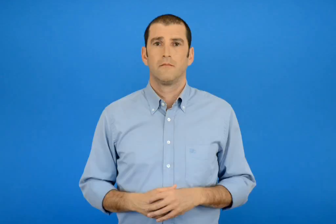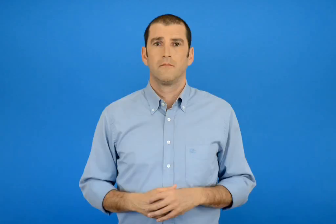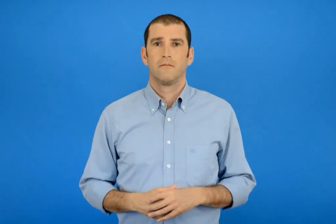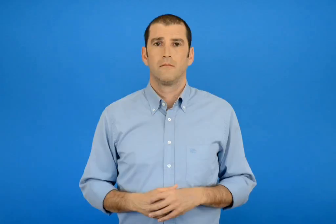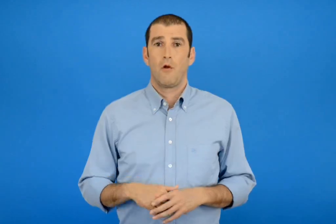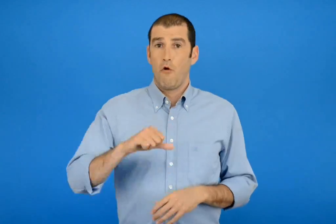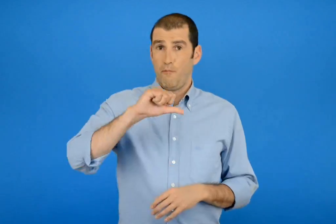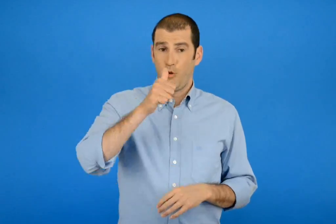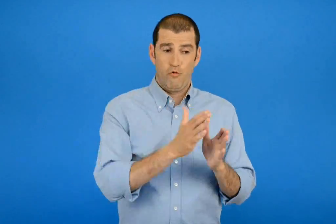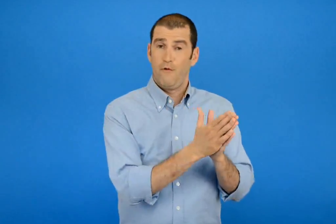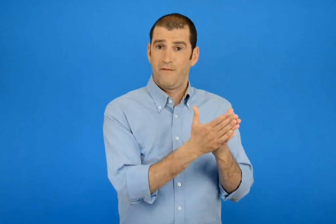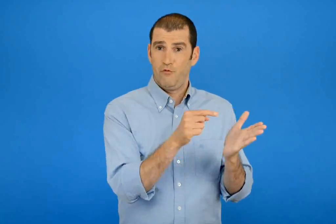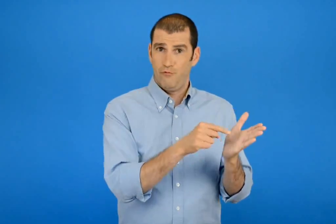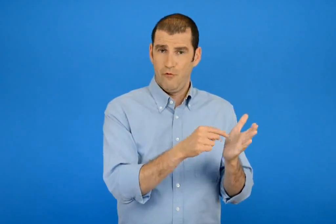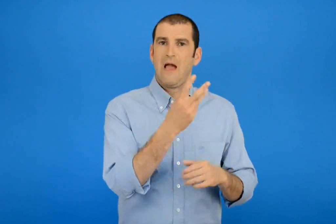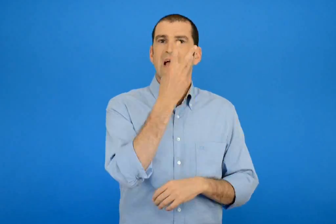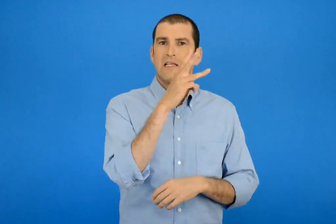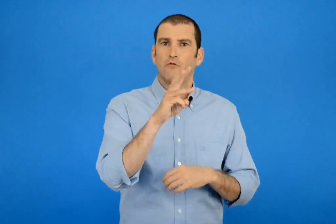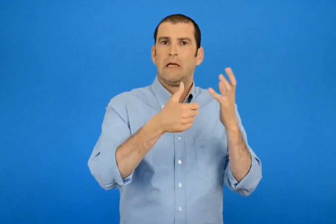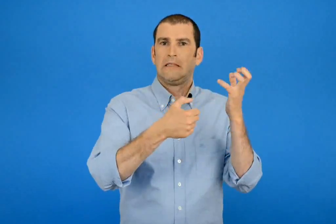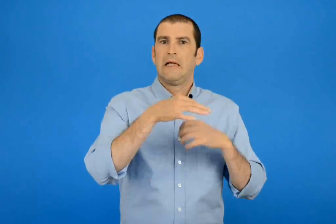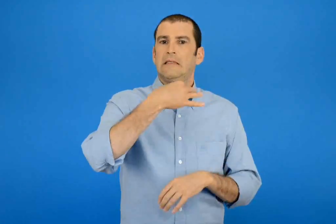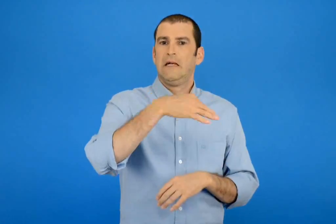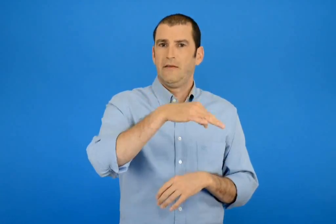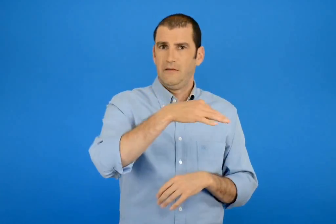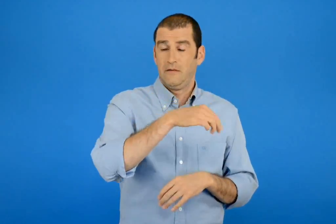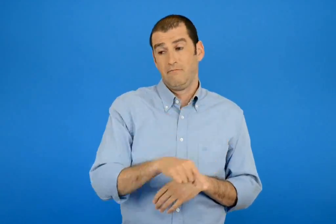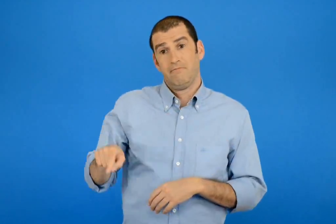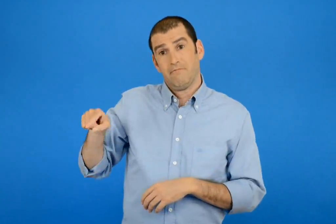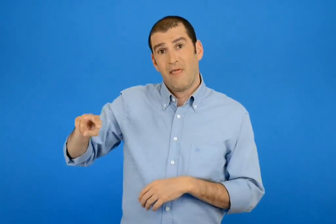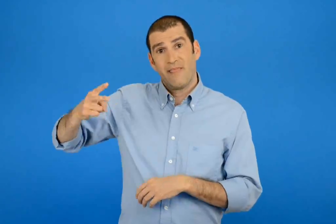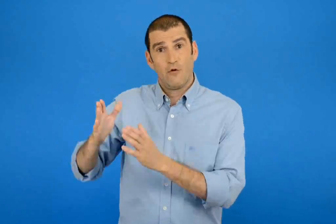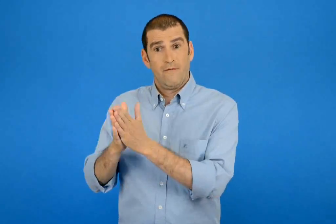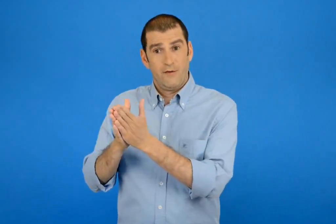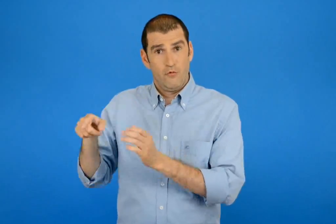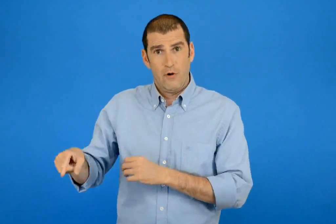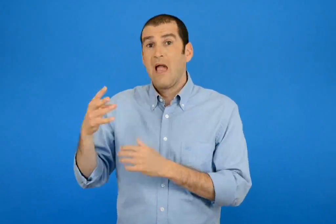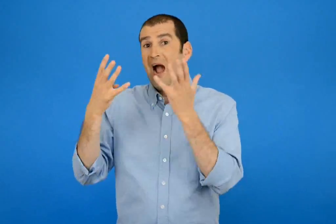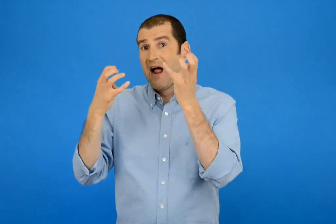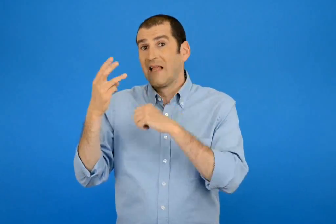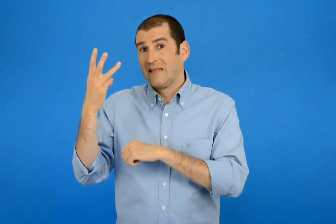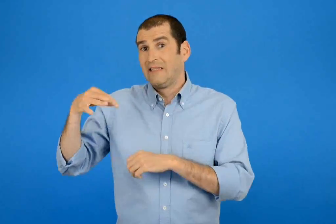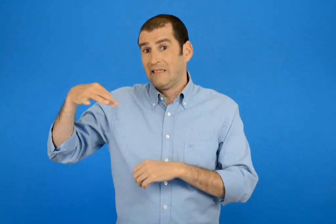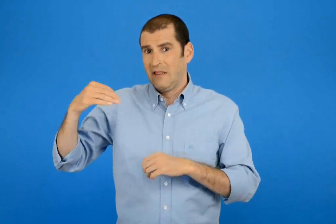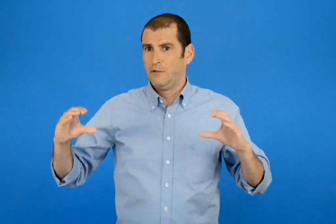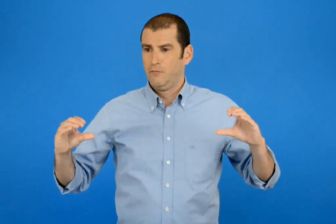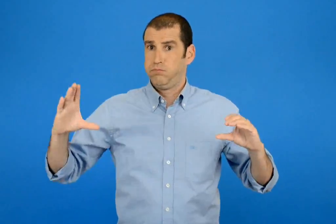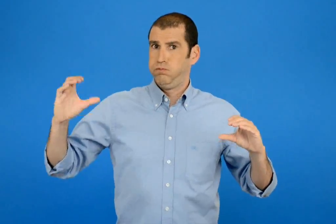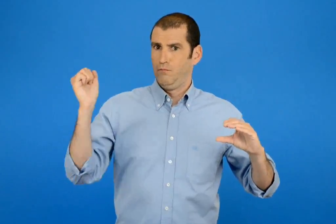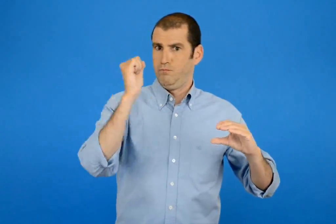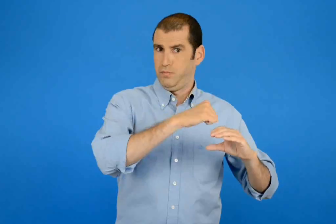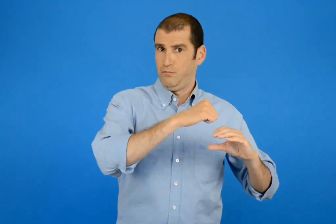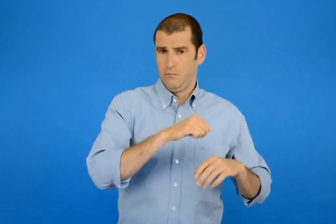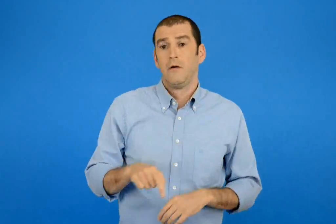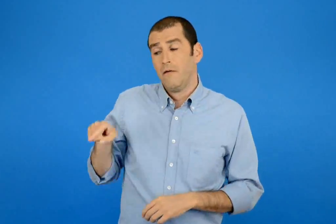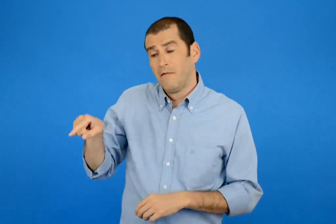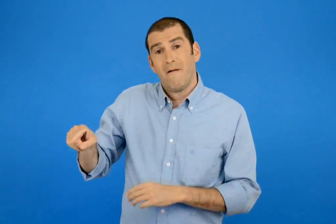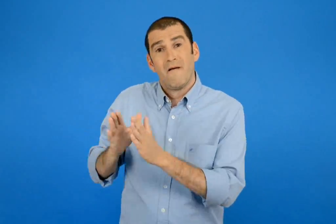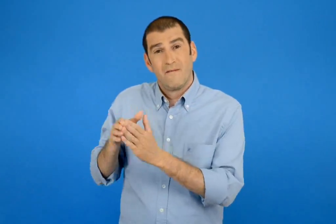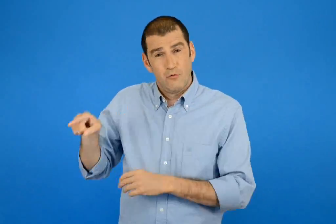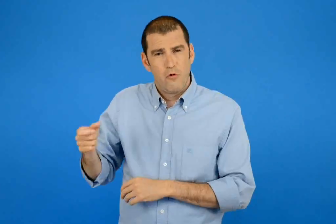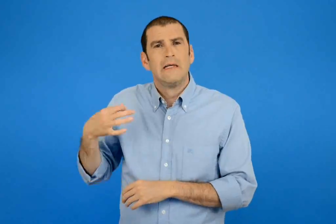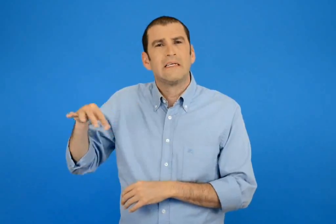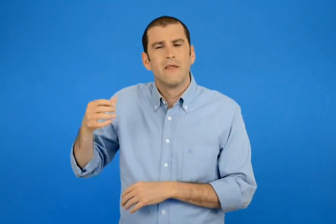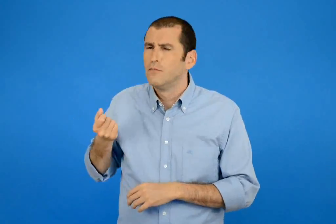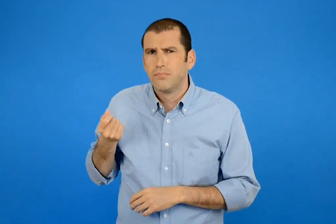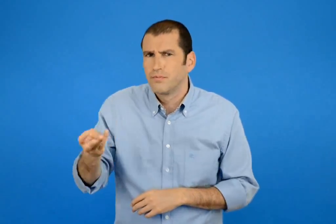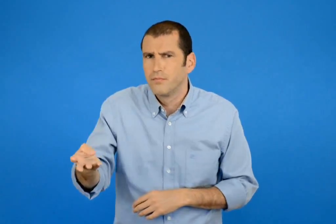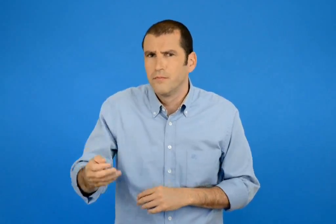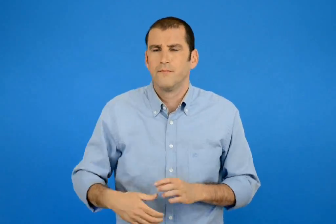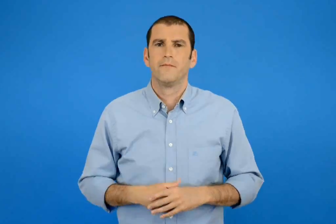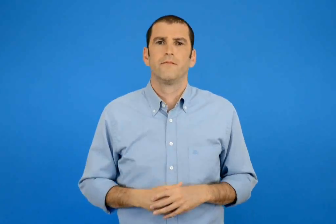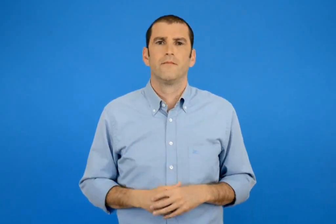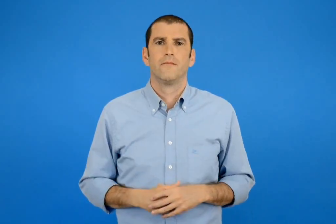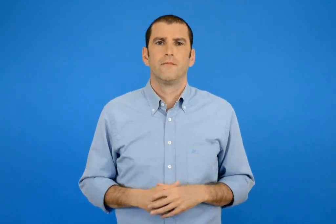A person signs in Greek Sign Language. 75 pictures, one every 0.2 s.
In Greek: το πρώτο βιβλίο 360 σελίδες ενω το δεύτερο βιβλίο 93 σελίδες περισσότερες από το πρώτο πόσες σελίδες έχει το δεύτερο βιβλίο ;
